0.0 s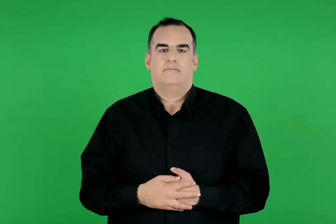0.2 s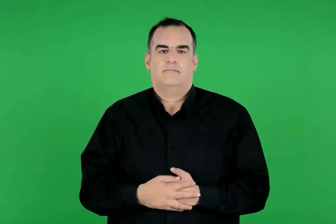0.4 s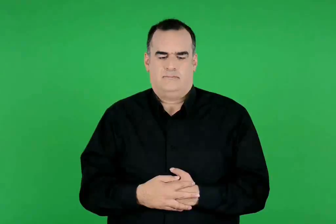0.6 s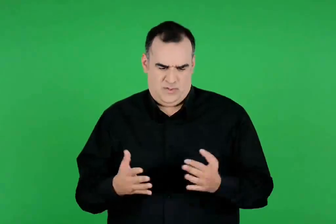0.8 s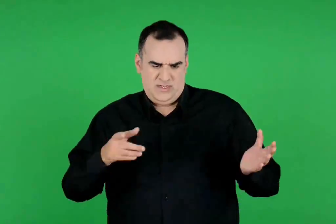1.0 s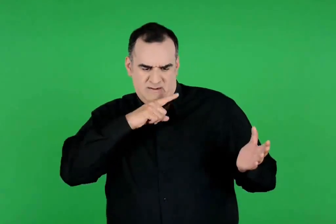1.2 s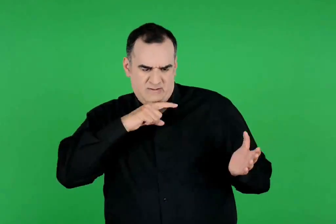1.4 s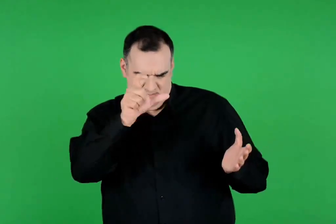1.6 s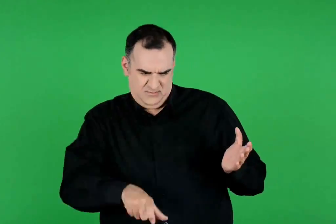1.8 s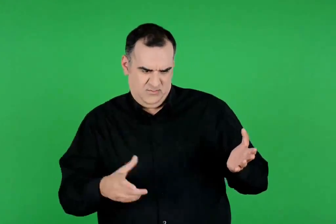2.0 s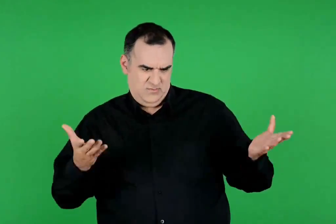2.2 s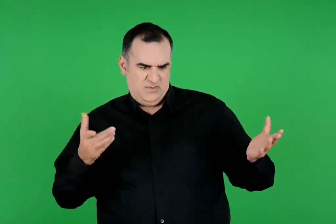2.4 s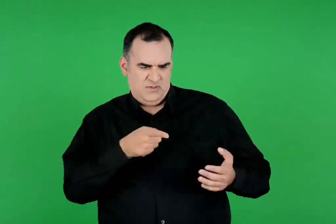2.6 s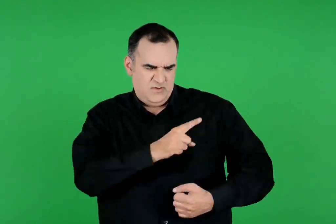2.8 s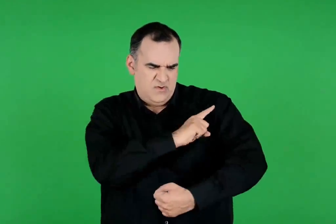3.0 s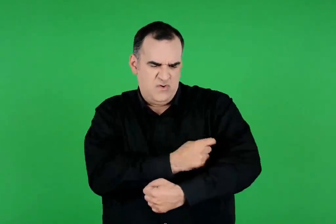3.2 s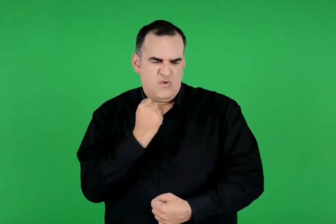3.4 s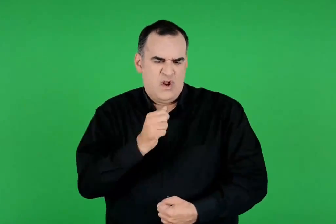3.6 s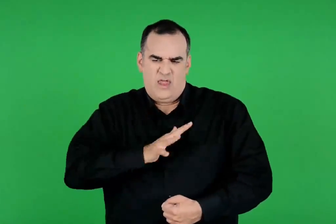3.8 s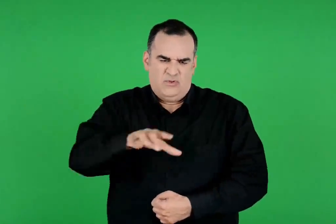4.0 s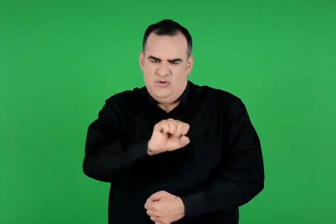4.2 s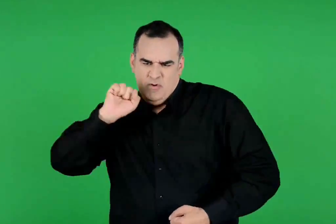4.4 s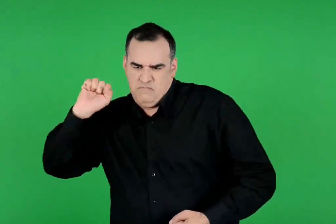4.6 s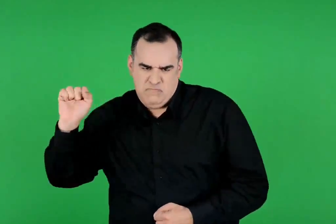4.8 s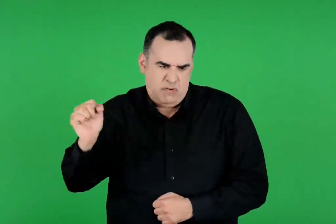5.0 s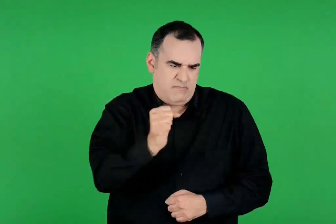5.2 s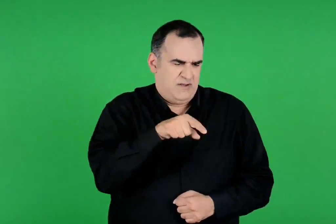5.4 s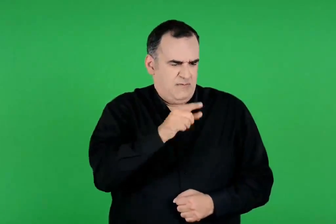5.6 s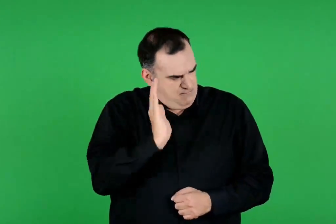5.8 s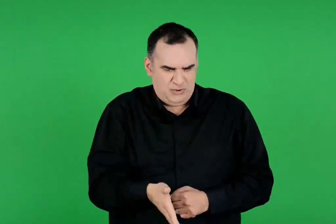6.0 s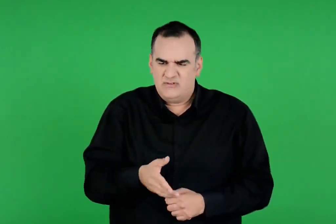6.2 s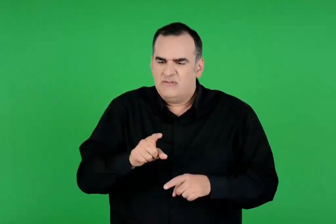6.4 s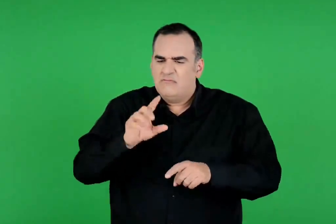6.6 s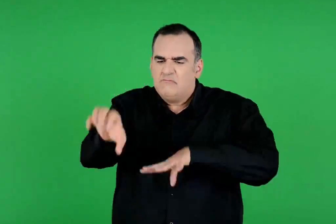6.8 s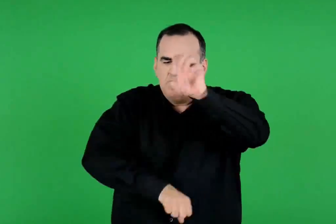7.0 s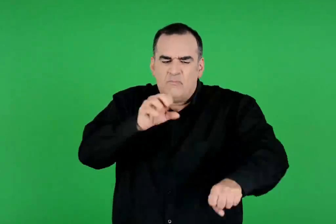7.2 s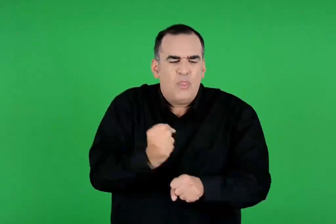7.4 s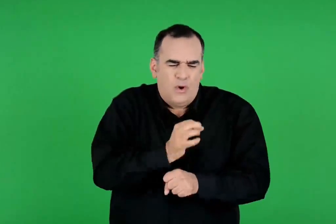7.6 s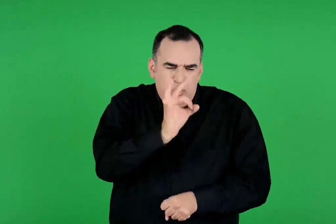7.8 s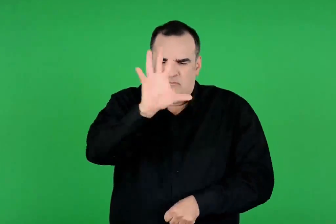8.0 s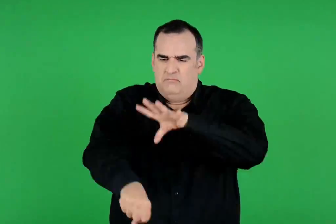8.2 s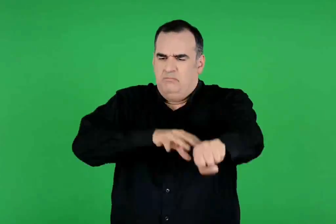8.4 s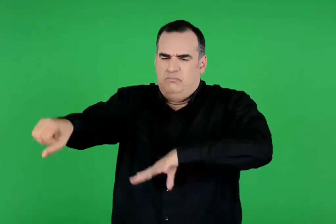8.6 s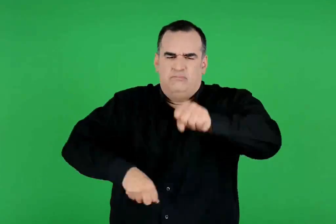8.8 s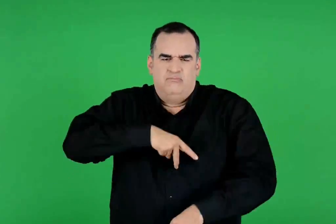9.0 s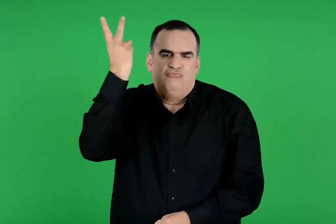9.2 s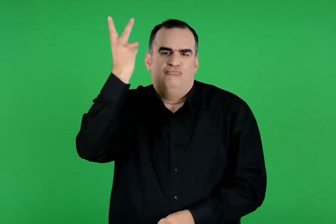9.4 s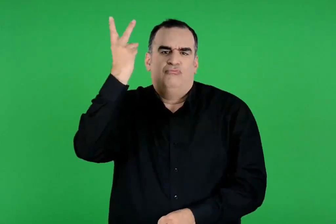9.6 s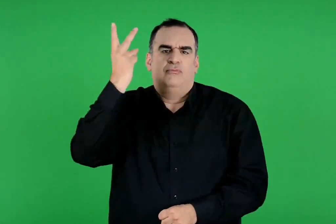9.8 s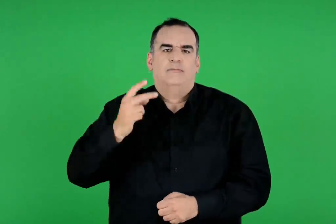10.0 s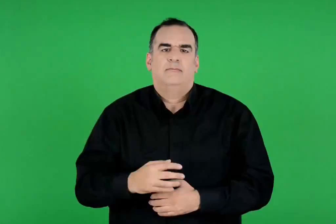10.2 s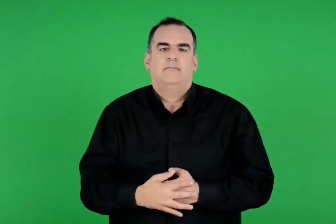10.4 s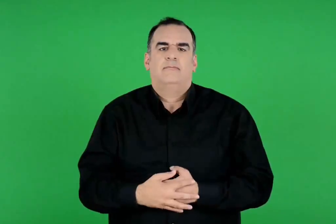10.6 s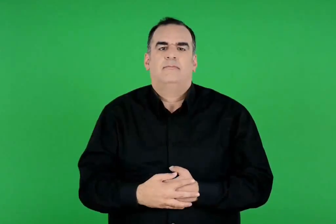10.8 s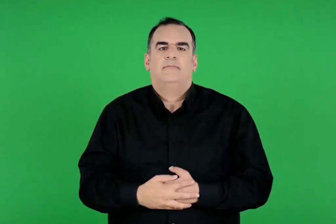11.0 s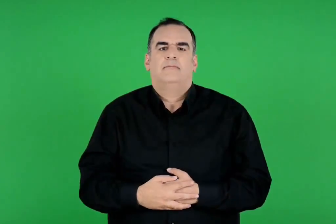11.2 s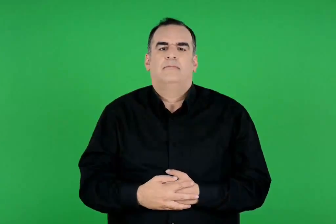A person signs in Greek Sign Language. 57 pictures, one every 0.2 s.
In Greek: ηρακλή , είσαι ο δυνατότερος άνθρωπος στη γη. μπορείς να αρπάξεις ό ,τι θέλεις , χωρίς ποτέ να εργαστείς
